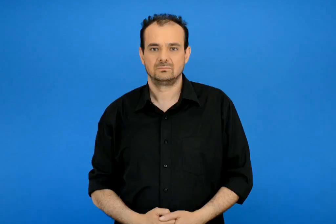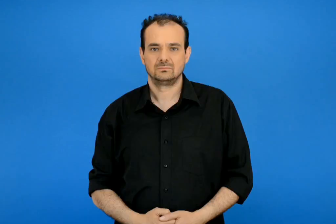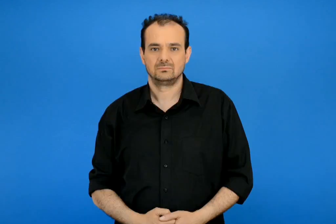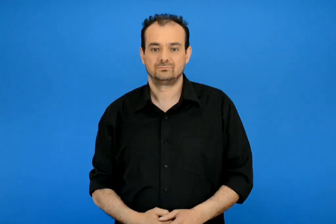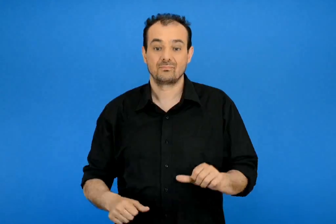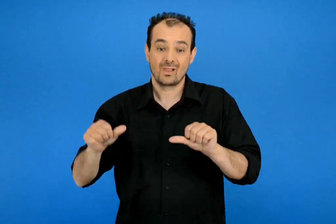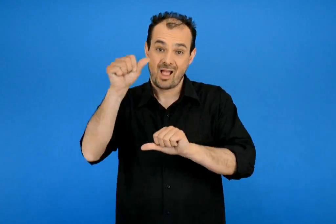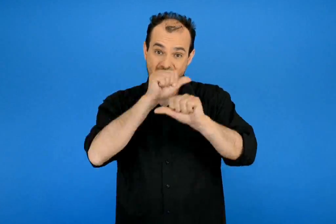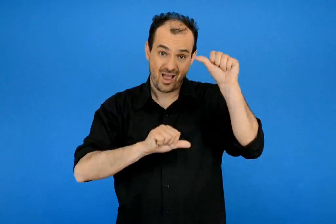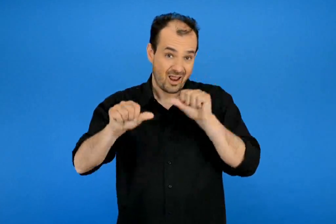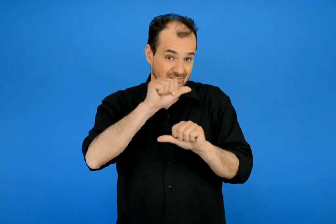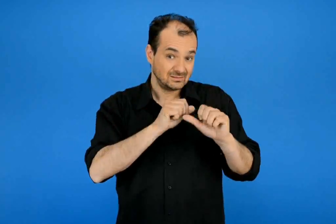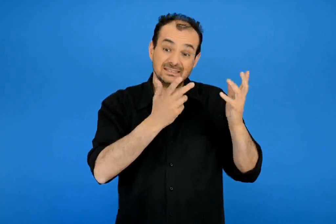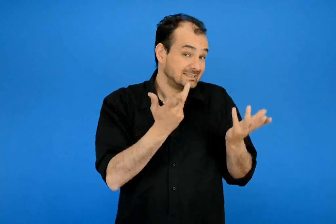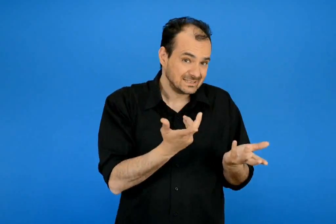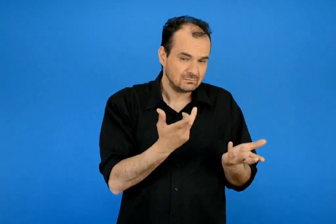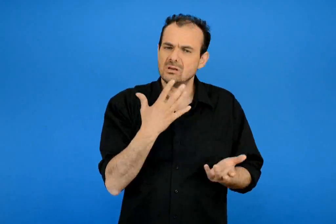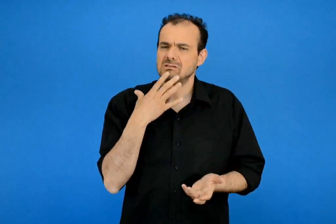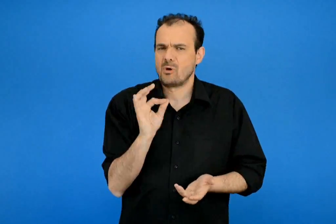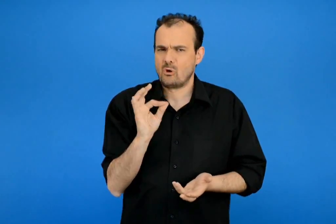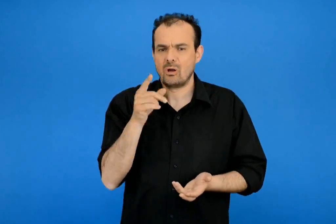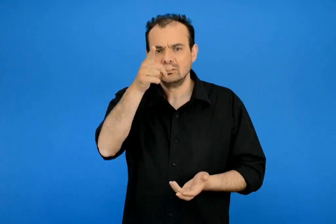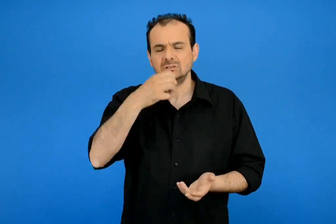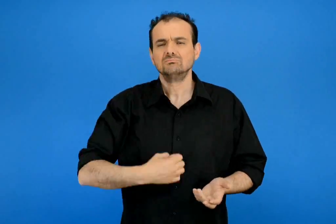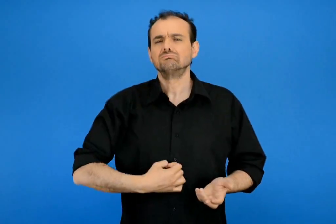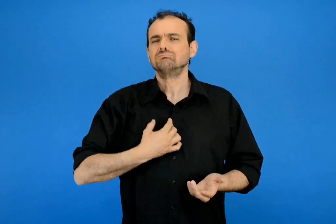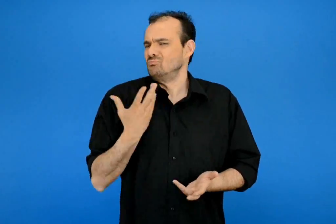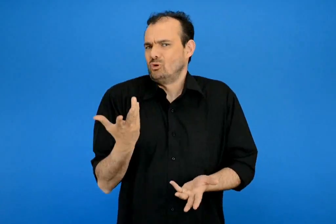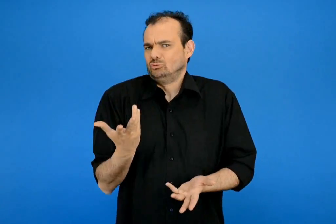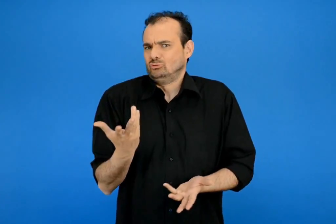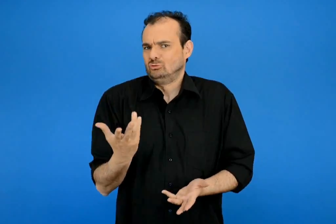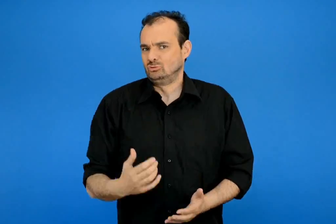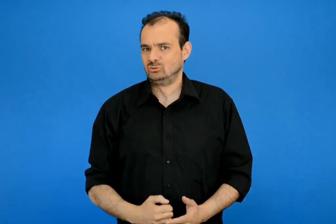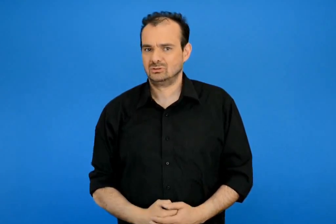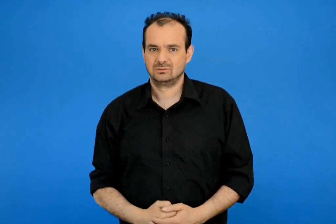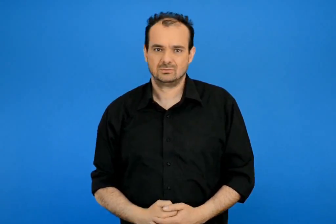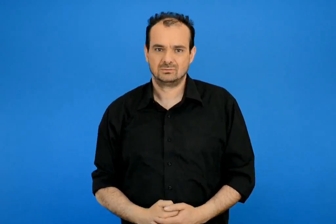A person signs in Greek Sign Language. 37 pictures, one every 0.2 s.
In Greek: τι άλλαξες και γιατί ; πως αισθάνεσαι ;
